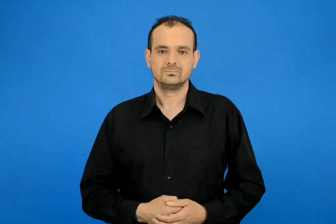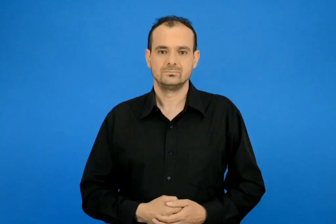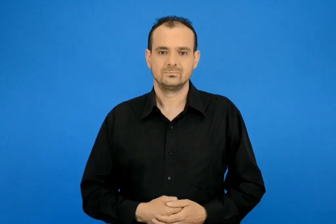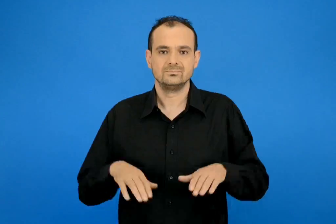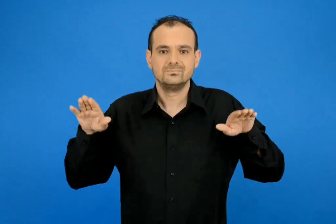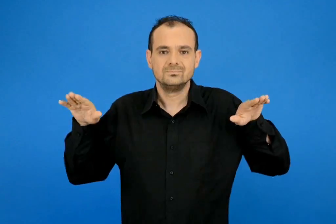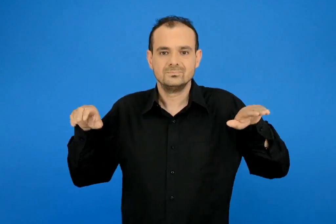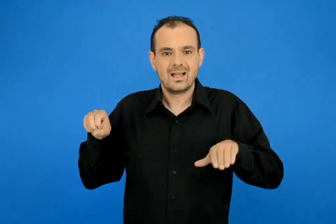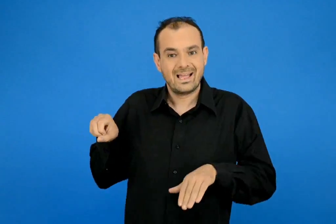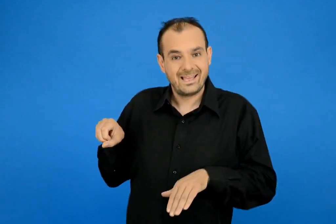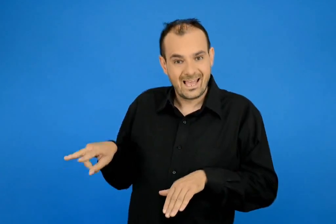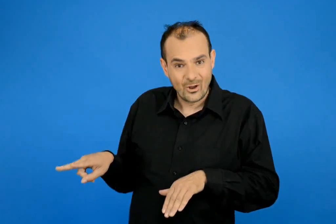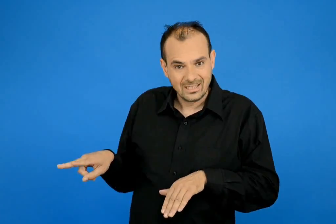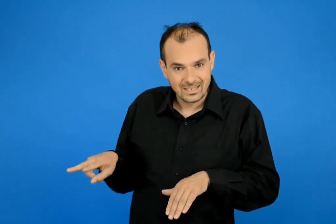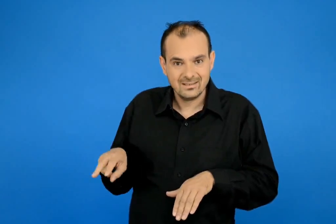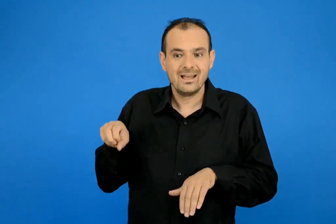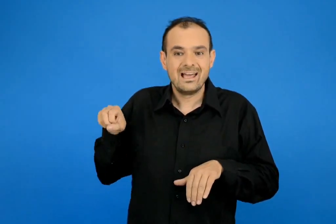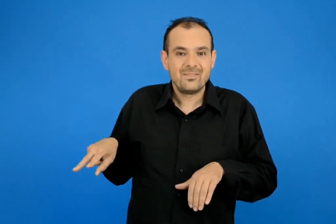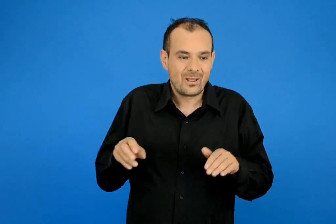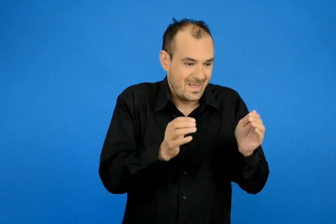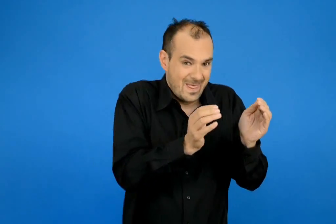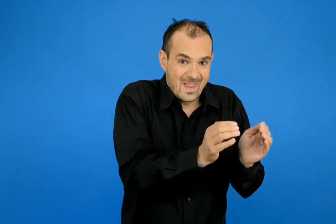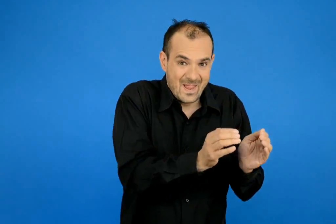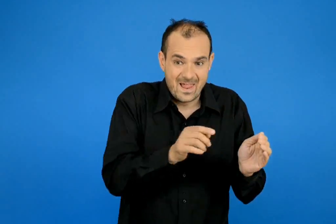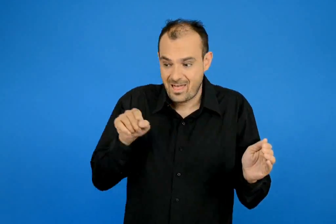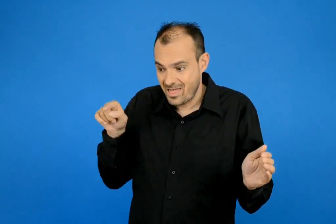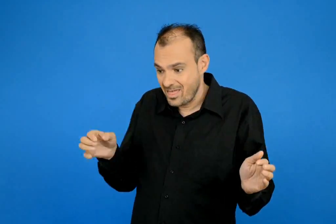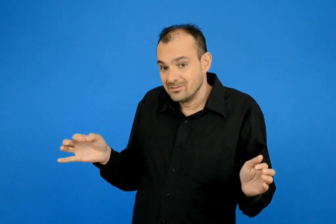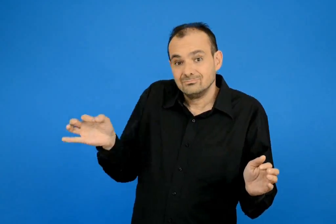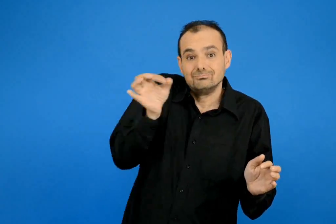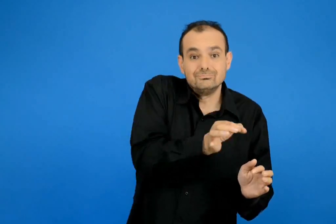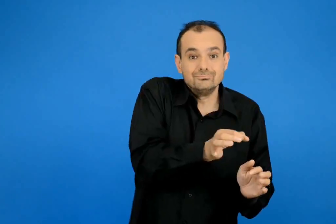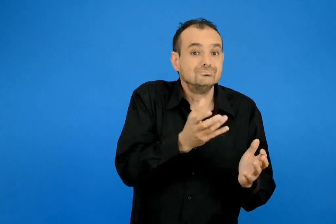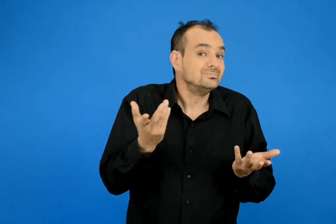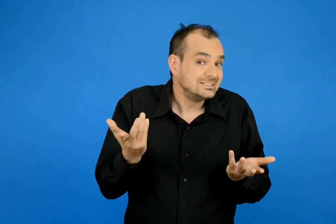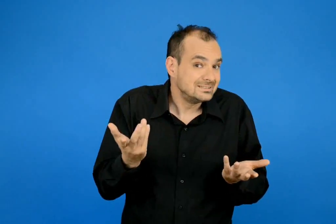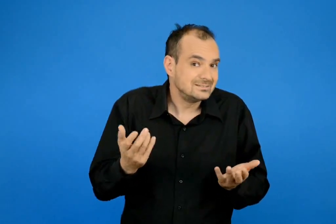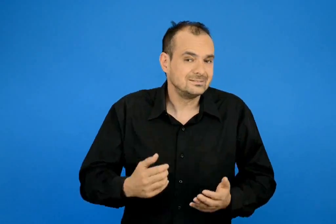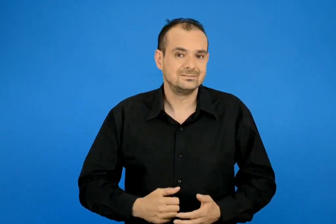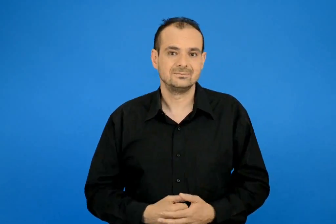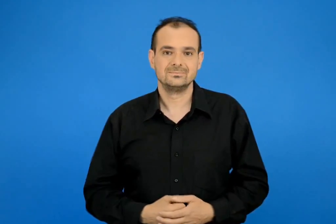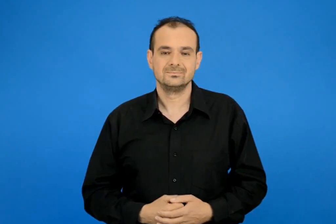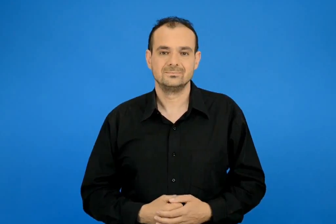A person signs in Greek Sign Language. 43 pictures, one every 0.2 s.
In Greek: τι λέει το χελιδόνι στο μικρό του ;
